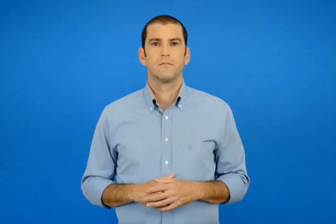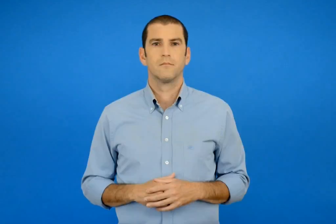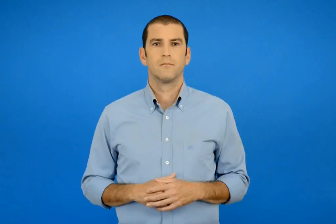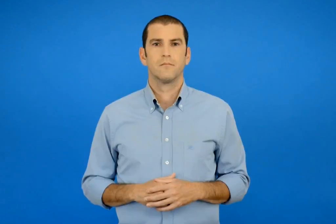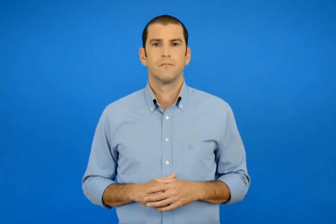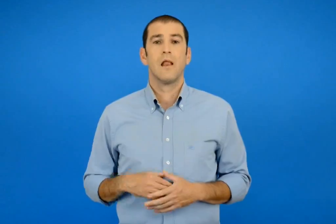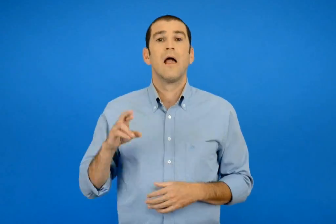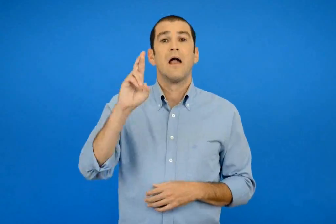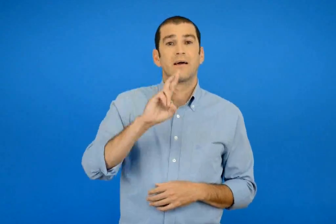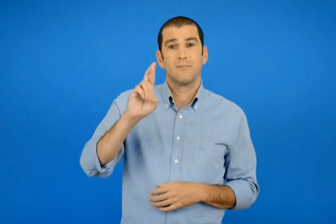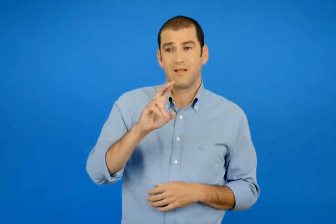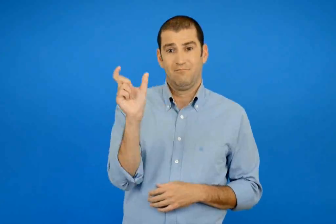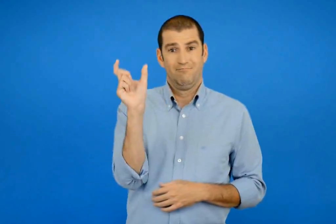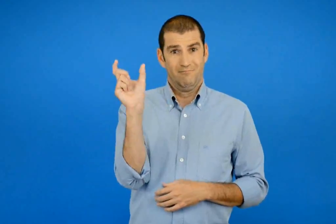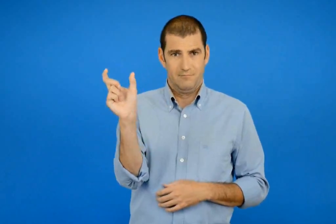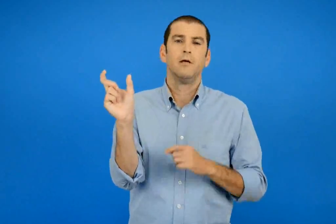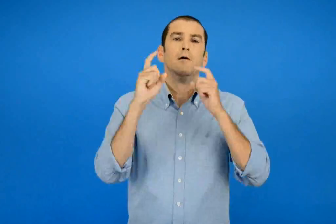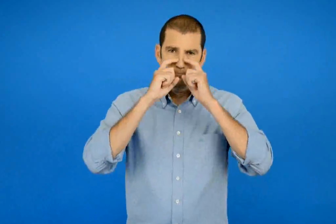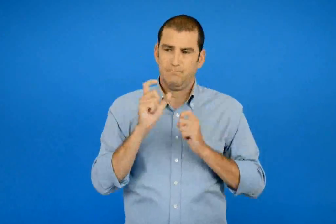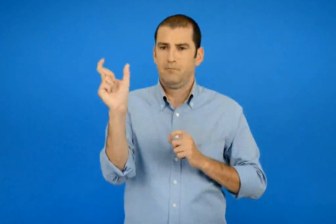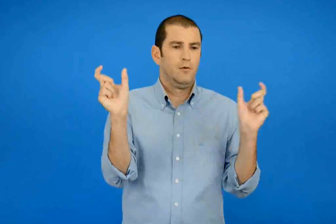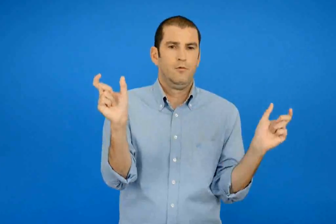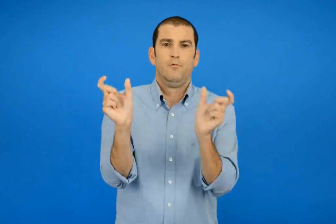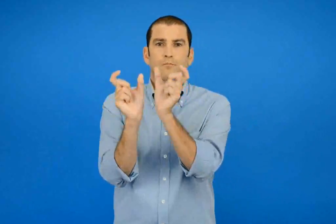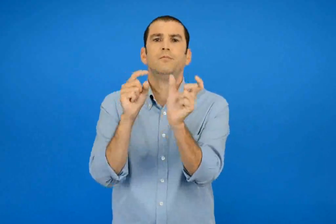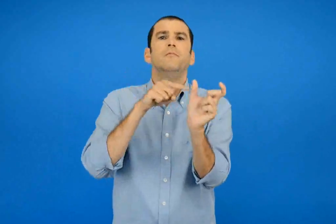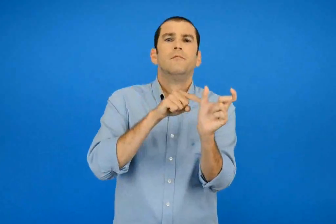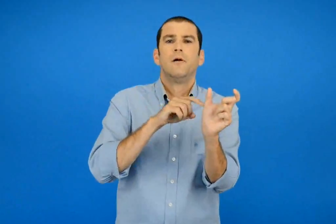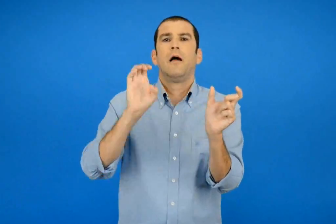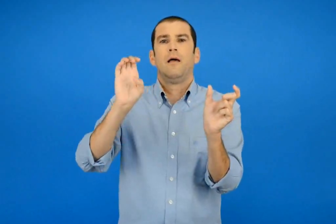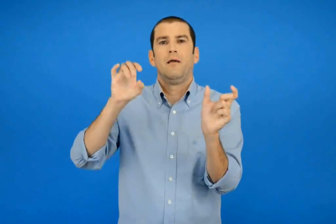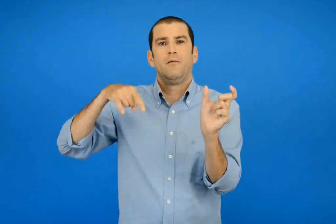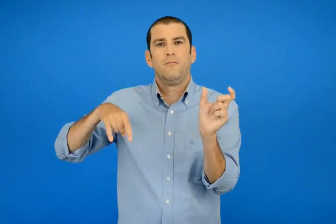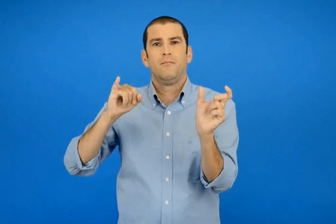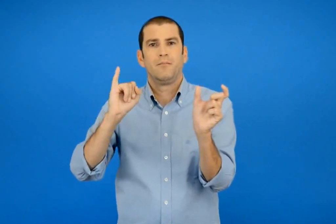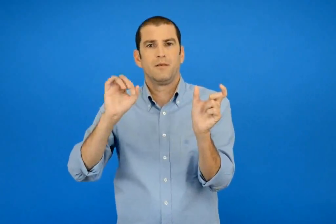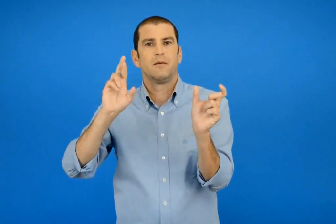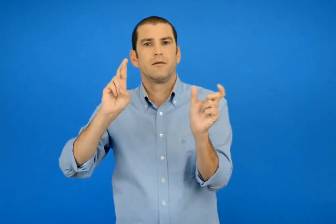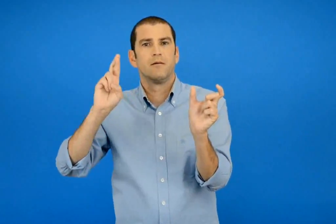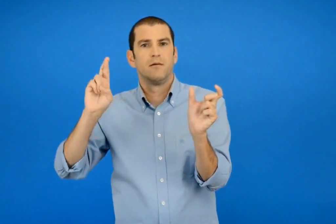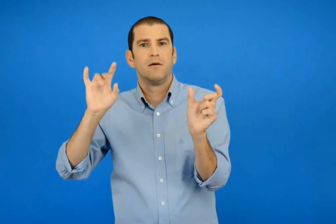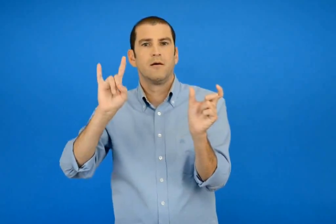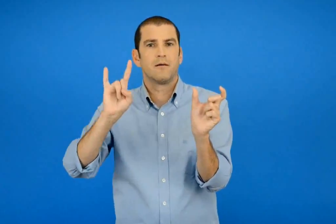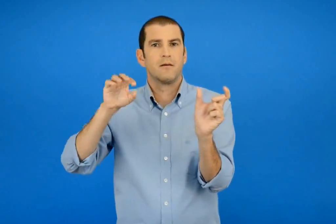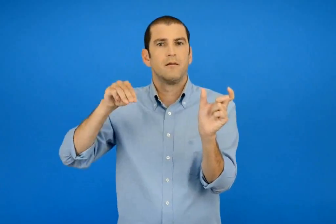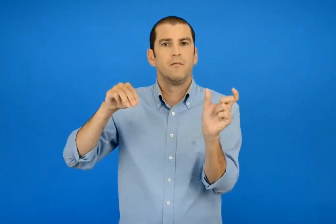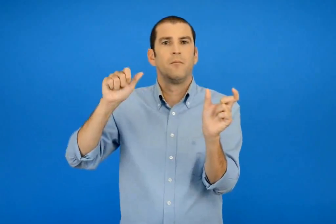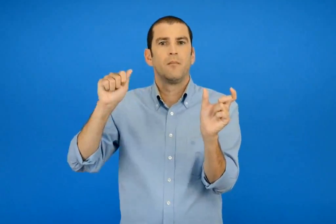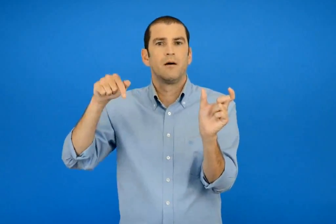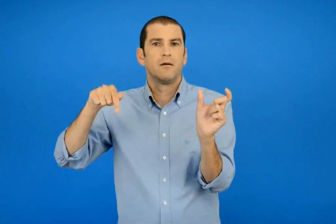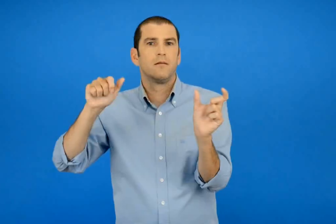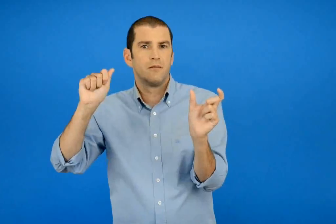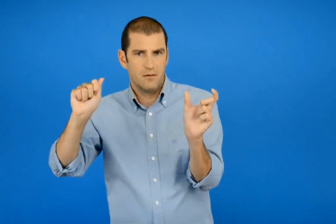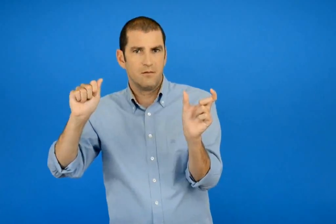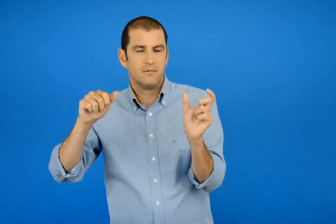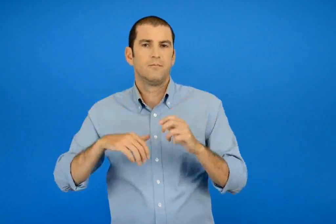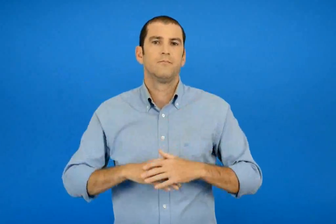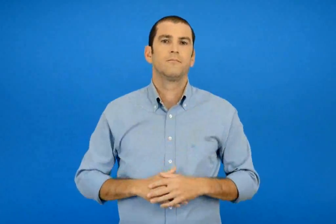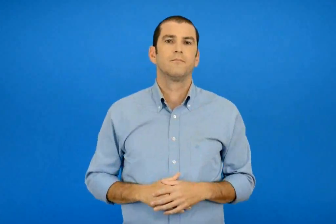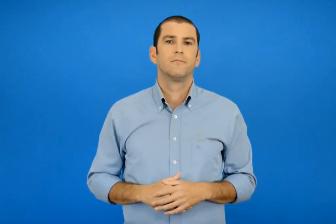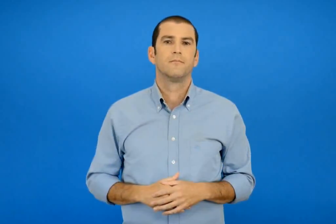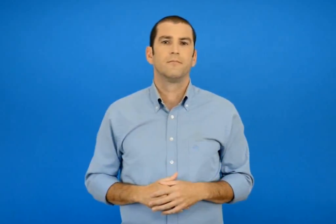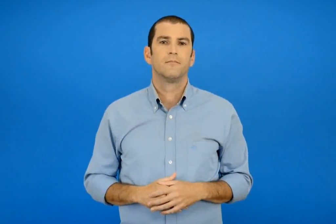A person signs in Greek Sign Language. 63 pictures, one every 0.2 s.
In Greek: τα επιρρήματα συνοδεύουν τα ρήματα
